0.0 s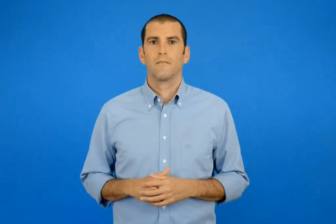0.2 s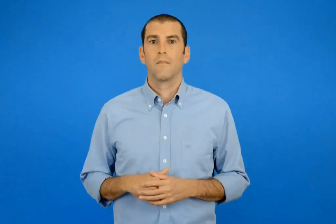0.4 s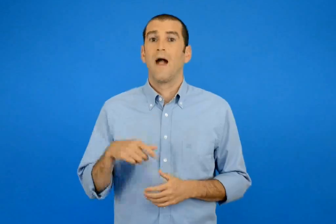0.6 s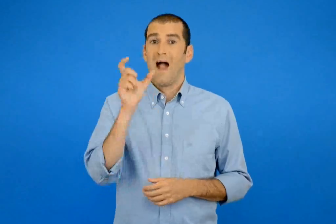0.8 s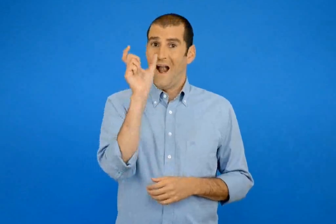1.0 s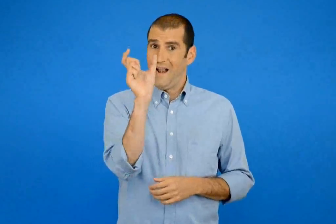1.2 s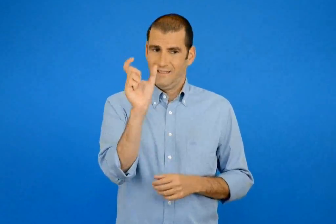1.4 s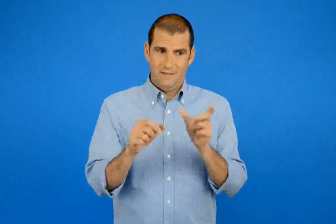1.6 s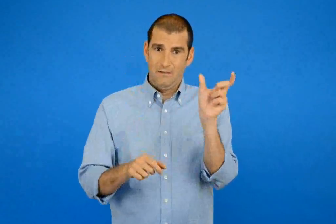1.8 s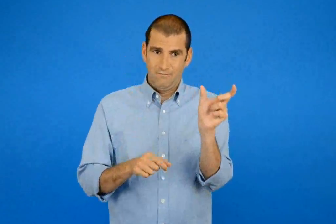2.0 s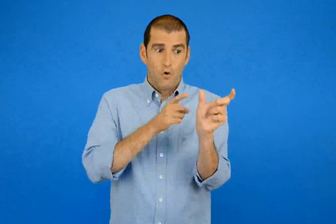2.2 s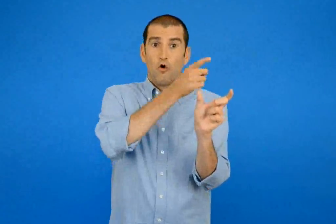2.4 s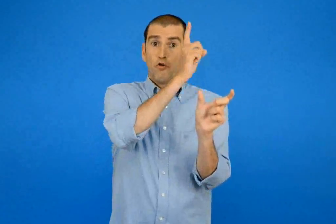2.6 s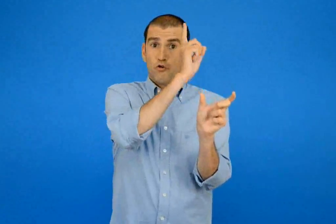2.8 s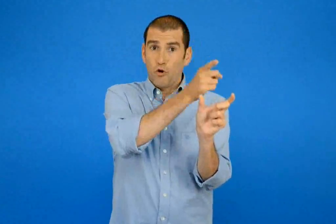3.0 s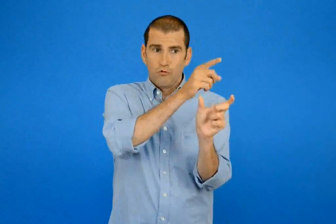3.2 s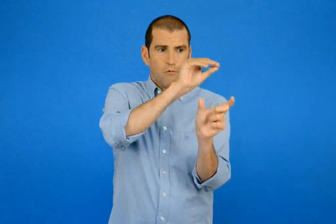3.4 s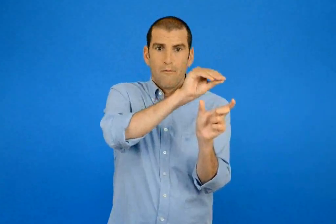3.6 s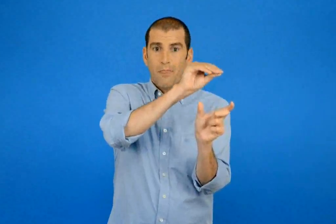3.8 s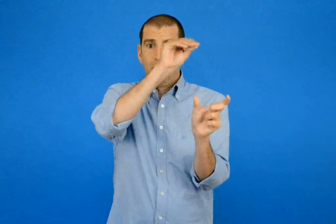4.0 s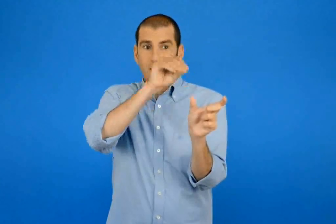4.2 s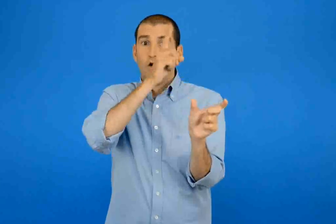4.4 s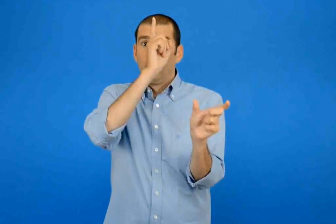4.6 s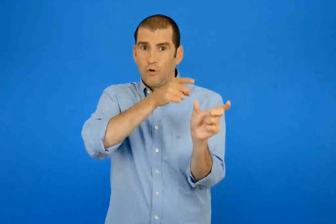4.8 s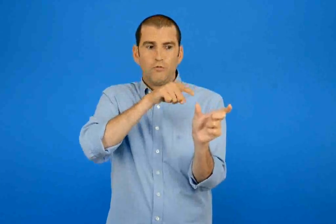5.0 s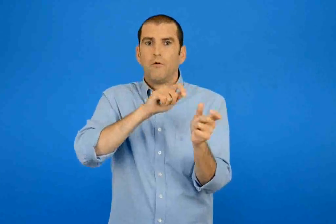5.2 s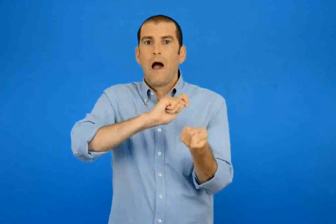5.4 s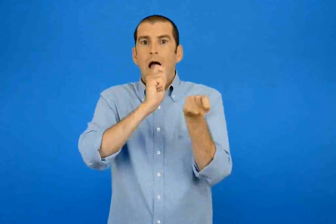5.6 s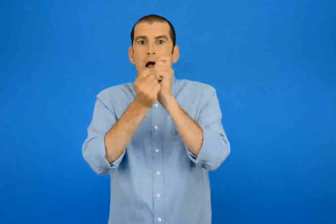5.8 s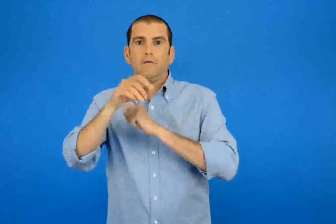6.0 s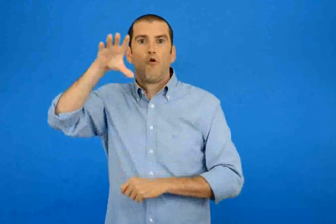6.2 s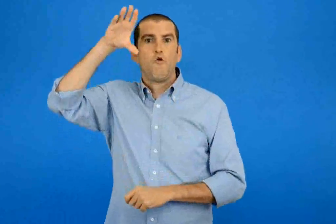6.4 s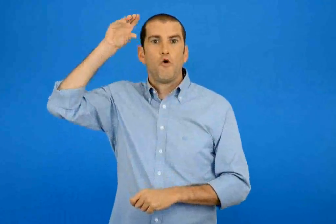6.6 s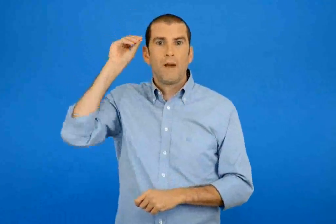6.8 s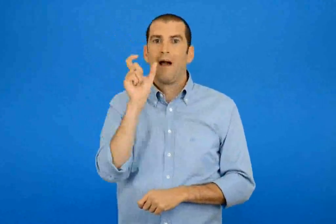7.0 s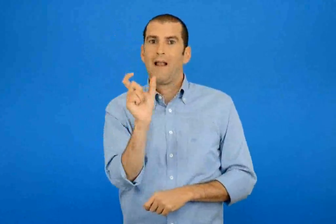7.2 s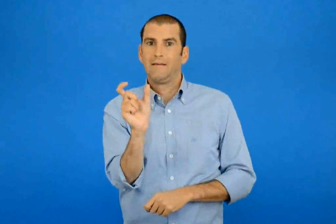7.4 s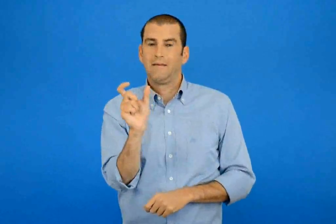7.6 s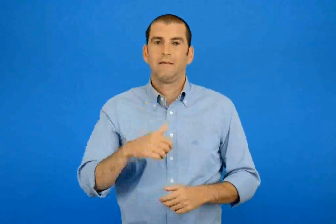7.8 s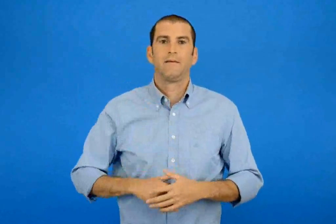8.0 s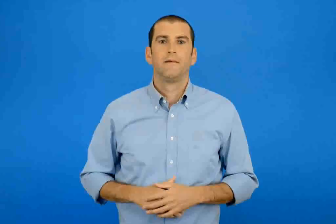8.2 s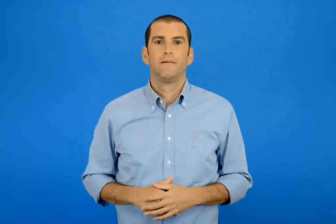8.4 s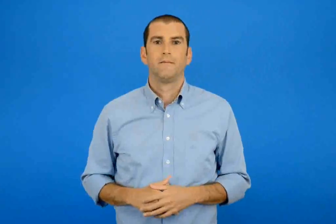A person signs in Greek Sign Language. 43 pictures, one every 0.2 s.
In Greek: να αλλάζεις τη σημασία μιας λέξης αλλάζοντας τη θέση του τόνου της
